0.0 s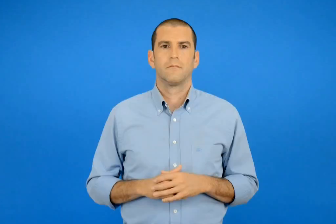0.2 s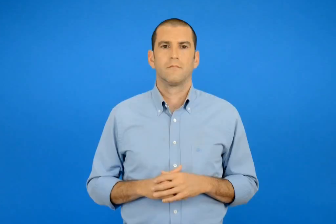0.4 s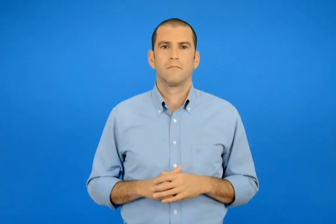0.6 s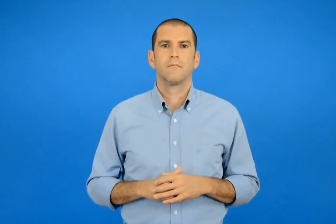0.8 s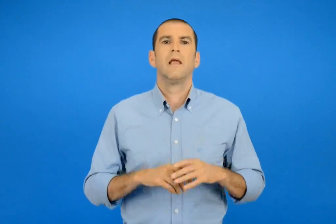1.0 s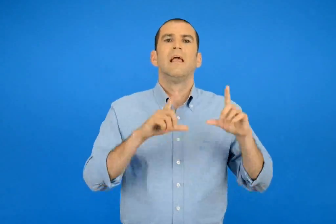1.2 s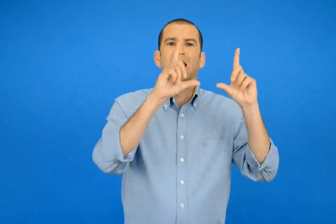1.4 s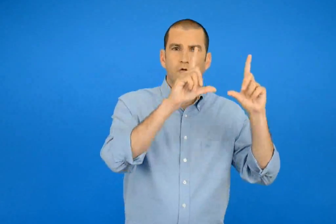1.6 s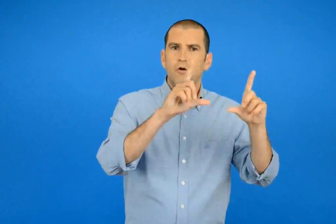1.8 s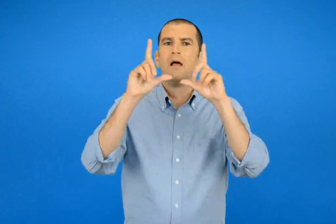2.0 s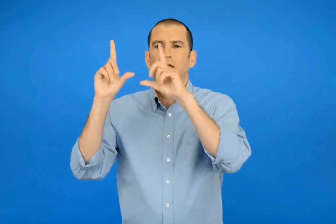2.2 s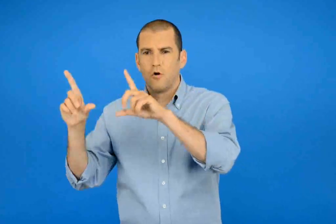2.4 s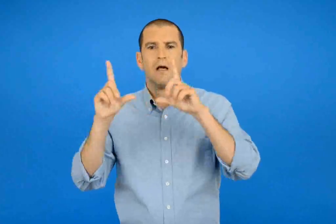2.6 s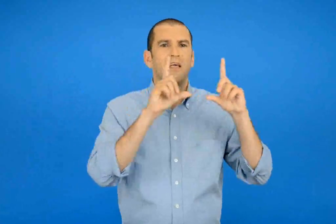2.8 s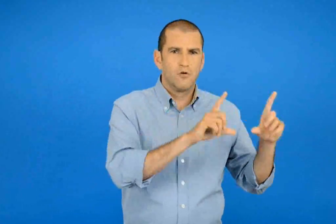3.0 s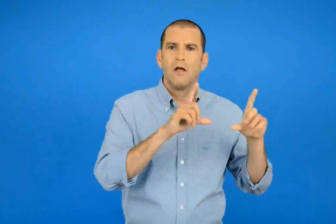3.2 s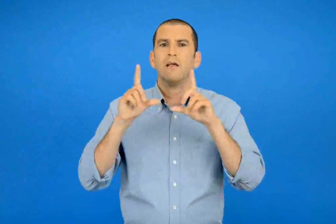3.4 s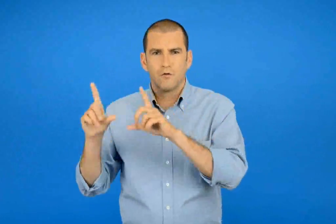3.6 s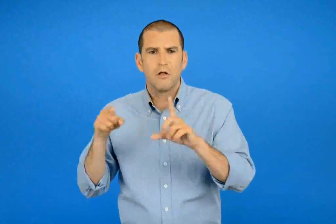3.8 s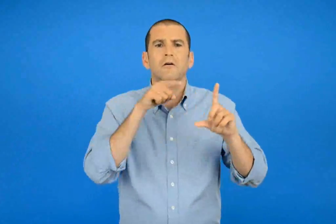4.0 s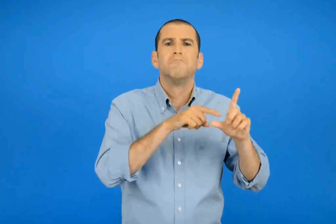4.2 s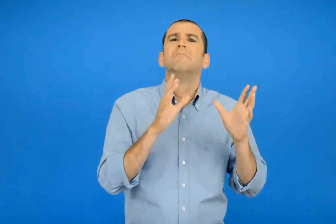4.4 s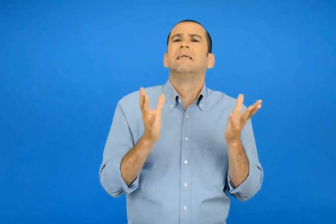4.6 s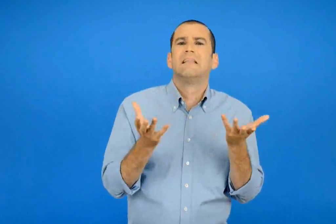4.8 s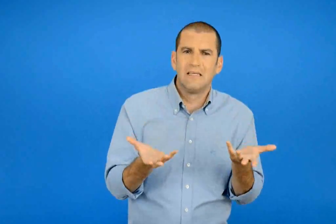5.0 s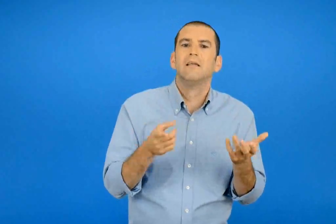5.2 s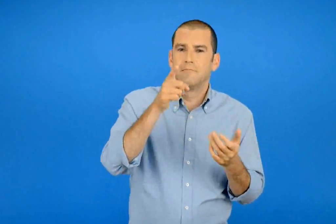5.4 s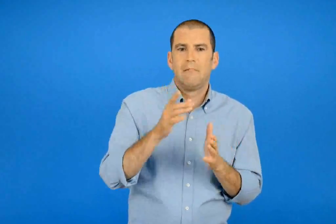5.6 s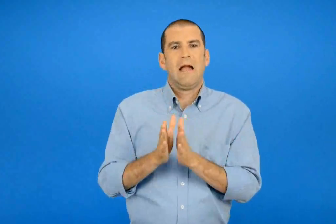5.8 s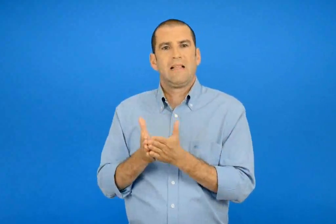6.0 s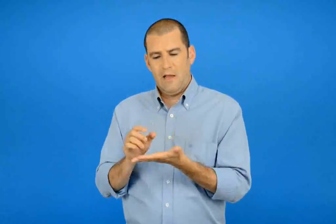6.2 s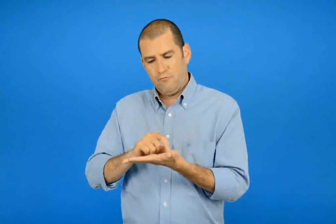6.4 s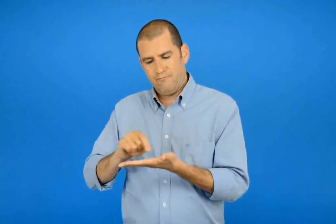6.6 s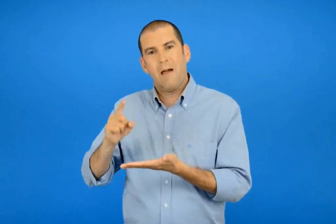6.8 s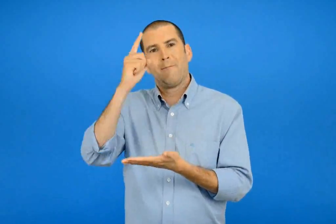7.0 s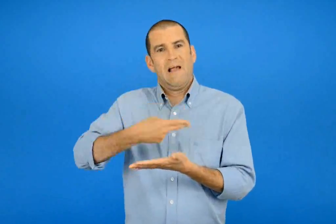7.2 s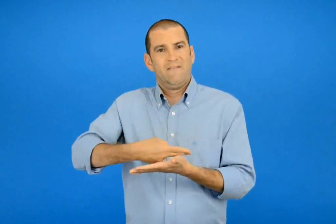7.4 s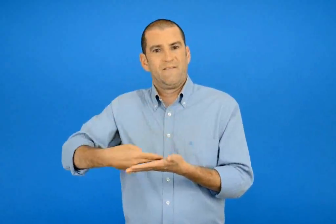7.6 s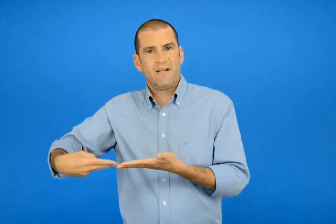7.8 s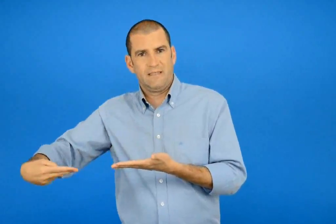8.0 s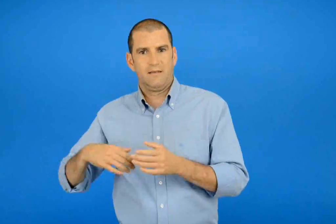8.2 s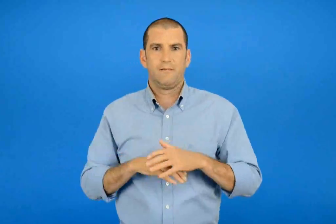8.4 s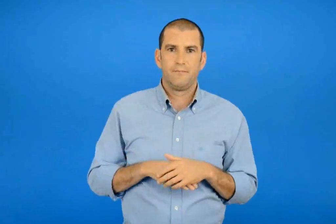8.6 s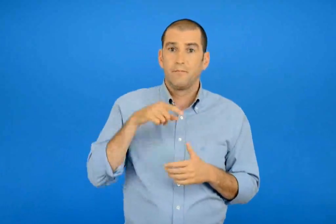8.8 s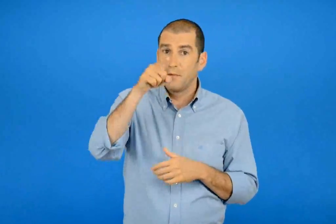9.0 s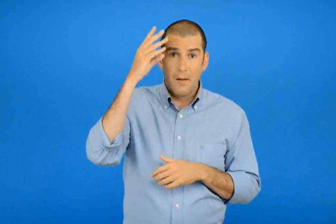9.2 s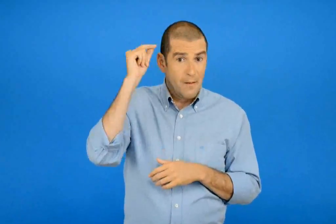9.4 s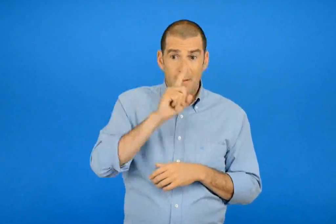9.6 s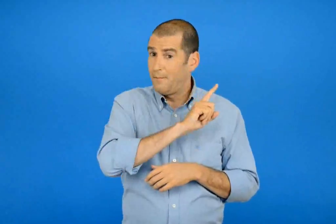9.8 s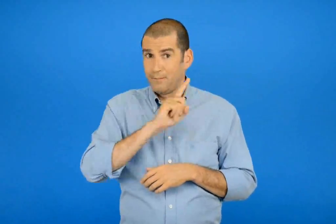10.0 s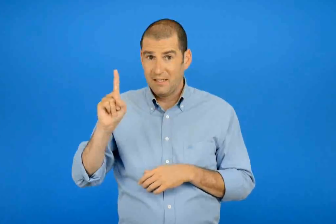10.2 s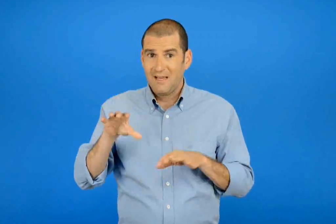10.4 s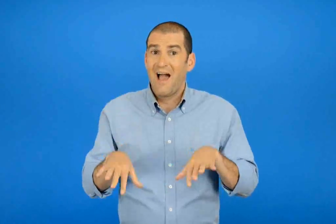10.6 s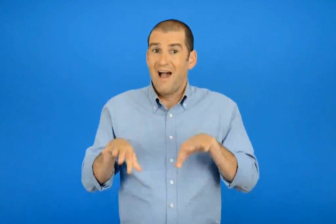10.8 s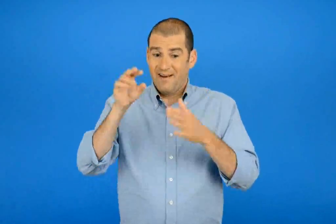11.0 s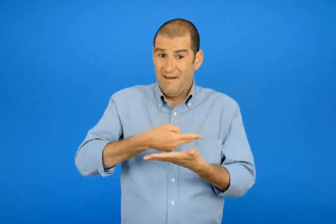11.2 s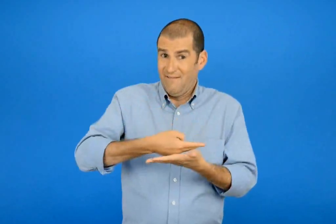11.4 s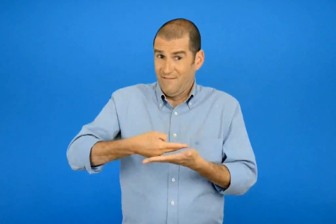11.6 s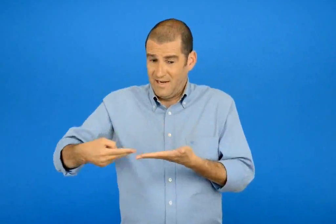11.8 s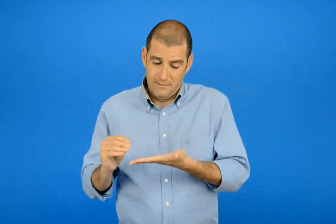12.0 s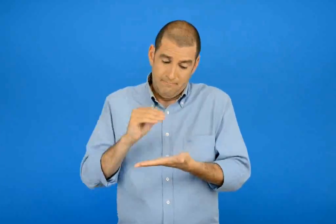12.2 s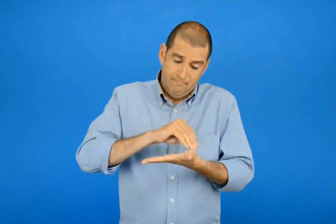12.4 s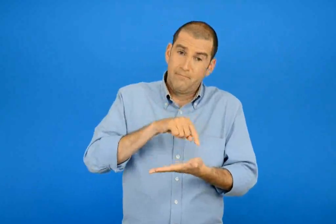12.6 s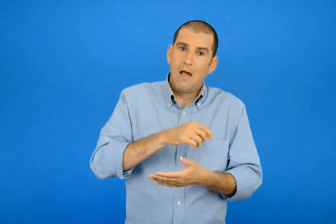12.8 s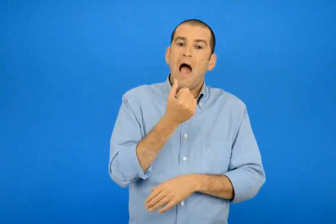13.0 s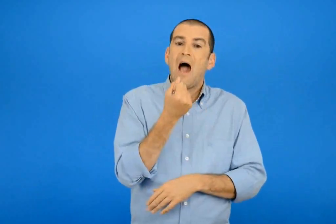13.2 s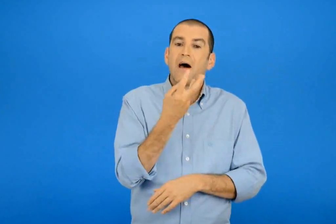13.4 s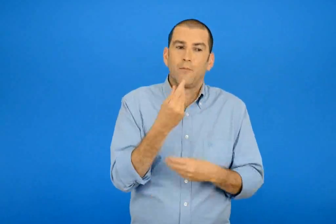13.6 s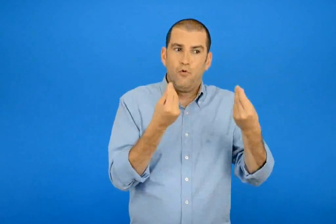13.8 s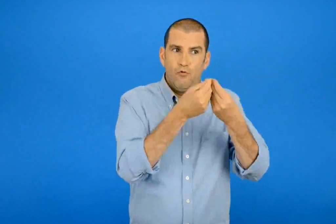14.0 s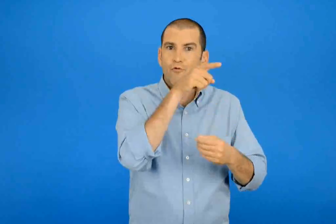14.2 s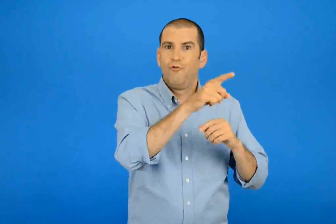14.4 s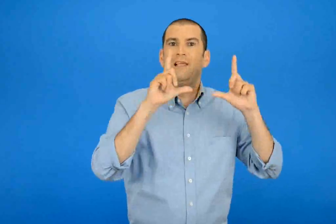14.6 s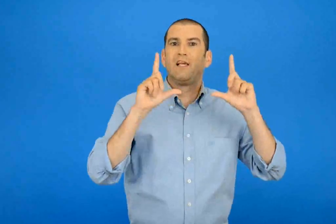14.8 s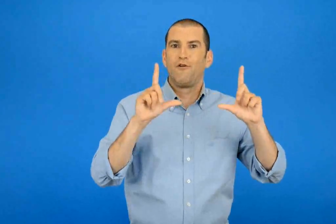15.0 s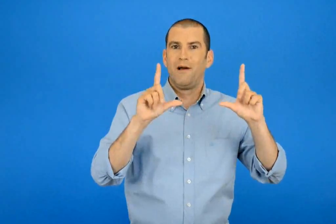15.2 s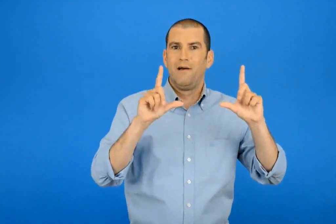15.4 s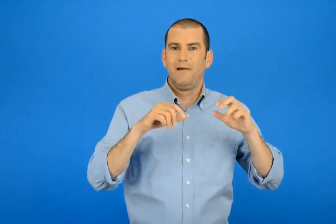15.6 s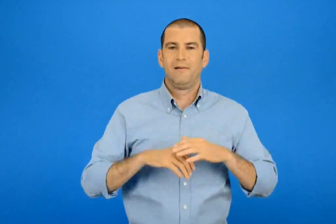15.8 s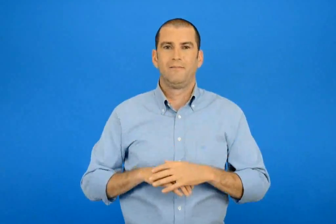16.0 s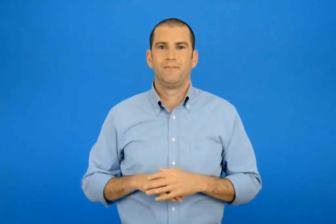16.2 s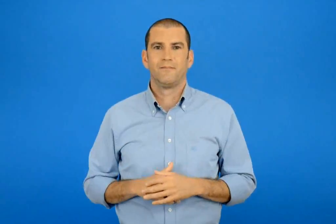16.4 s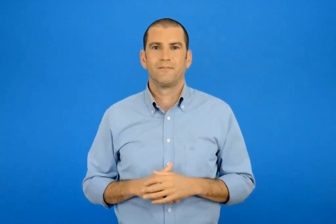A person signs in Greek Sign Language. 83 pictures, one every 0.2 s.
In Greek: γράψε στο τετράδιο σου μια φράση που να λέει τι γίνεται σε κάθε εικόνα μην ξεχάσεις να βάλεις στην αρχή τον αριθμό της εικόνας
